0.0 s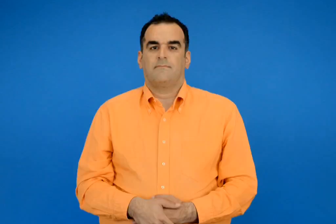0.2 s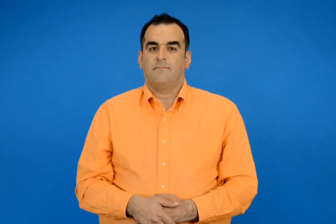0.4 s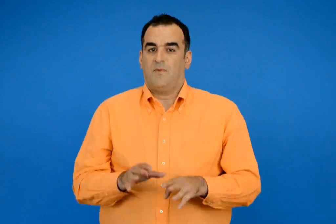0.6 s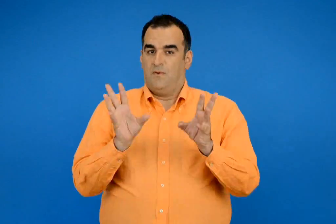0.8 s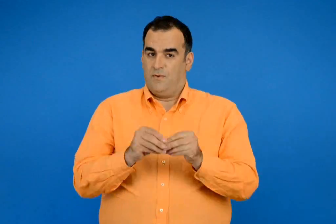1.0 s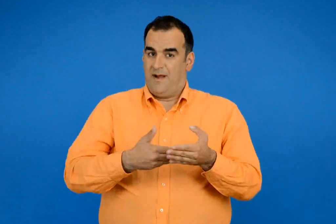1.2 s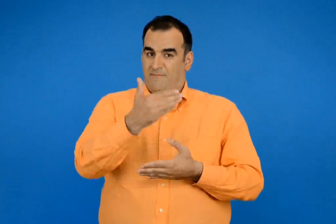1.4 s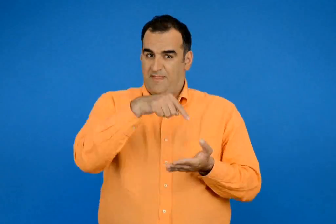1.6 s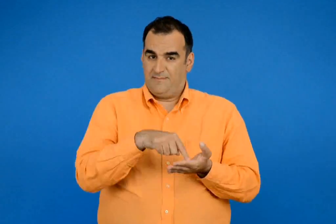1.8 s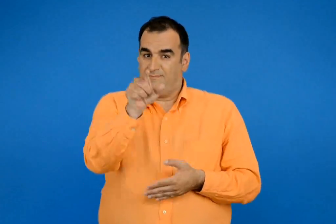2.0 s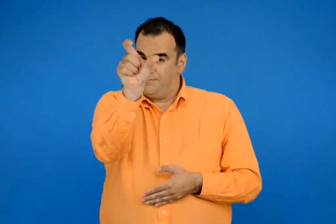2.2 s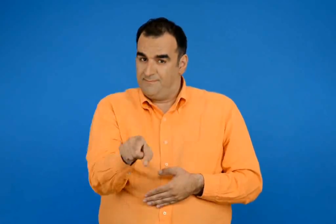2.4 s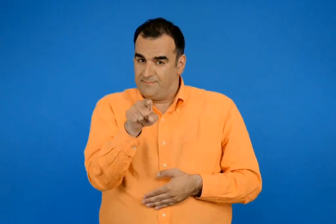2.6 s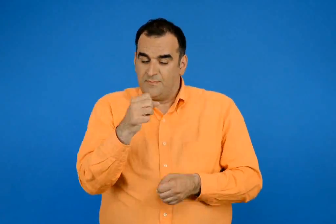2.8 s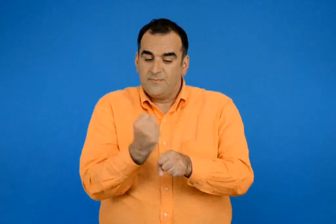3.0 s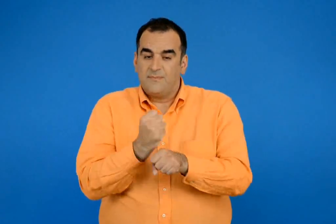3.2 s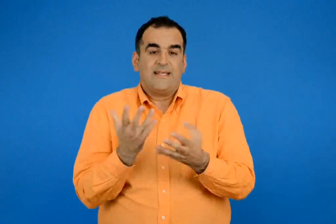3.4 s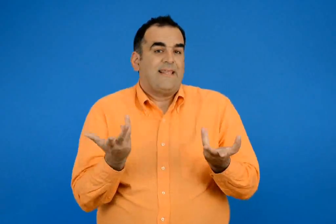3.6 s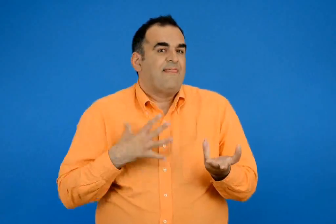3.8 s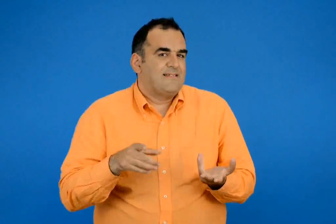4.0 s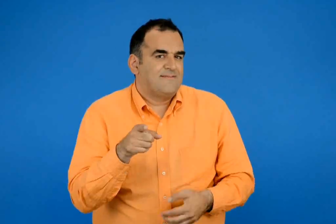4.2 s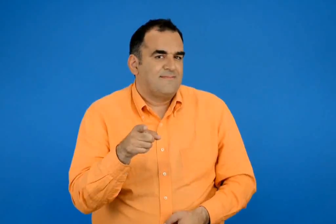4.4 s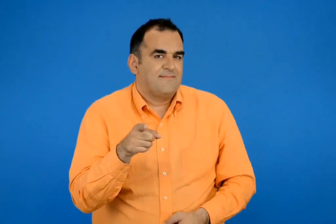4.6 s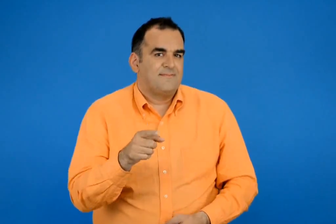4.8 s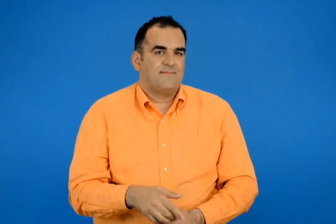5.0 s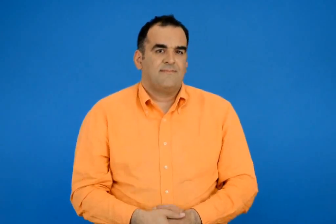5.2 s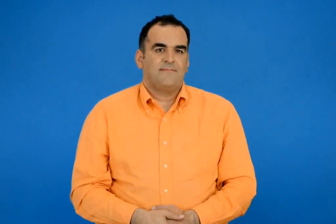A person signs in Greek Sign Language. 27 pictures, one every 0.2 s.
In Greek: τι θα ήθελες να κάνεις εσύ σε μια εφημερίδα ;
